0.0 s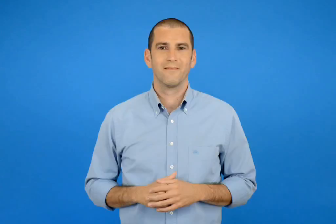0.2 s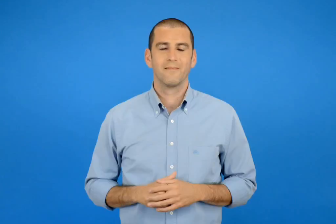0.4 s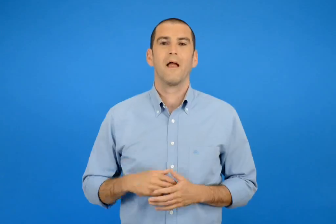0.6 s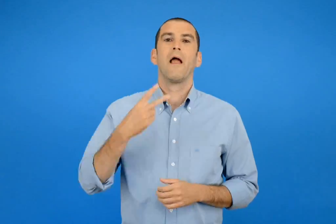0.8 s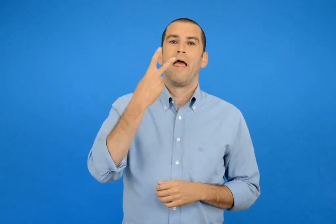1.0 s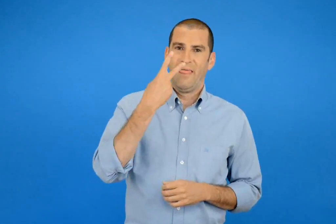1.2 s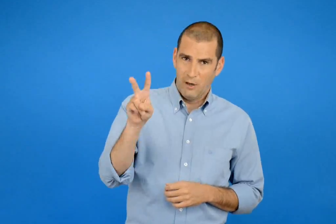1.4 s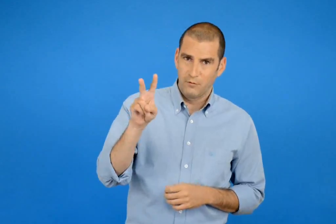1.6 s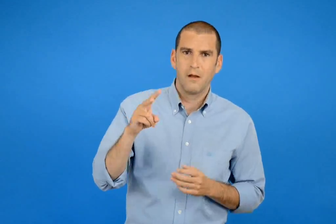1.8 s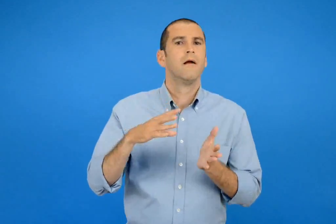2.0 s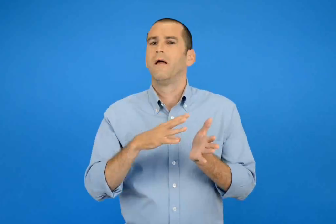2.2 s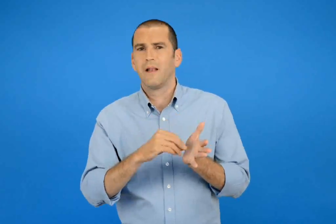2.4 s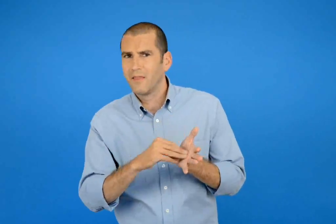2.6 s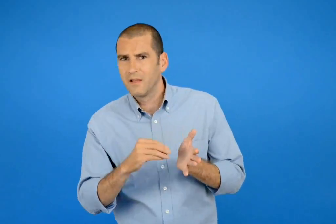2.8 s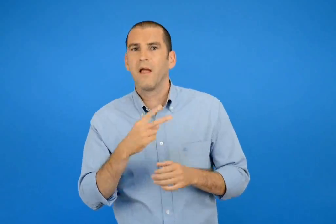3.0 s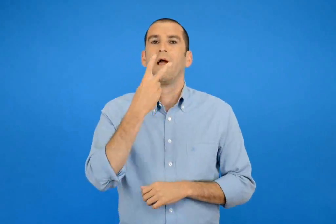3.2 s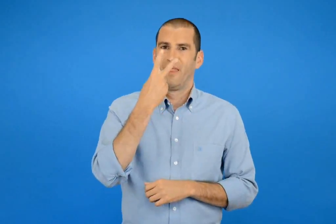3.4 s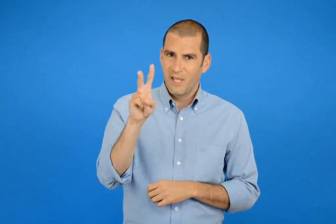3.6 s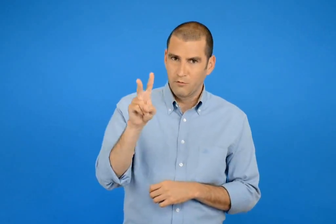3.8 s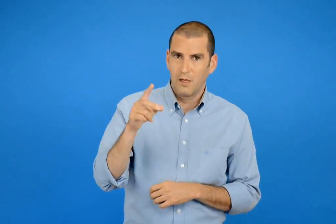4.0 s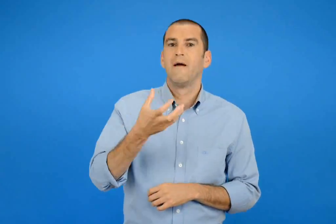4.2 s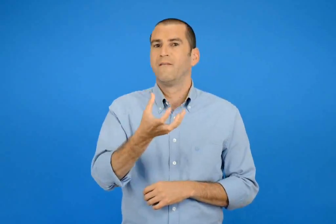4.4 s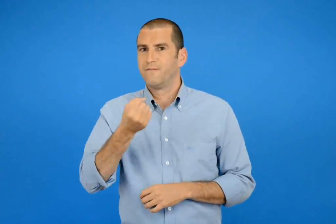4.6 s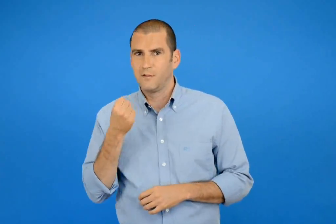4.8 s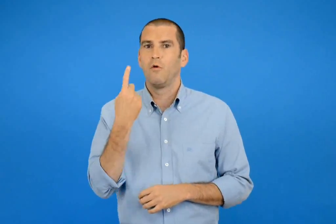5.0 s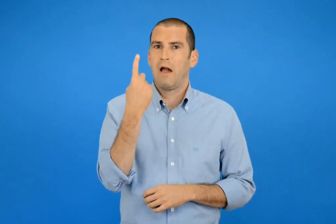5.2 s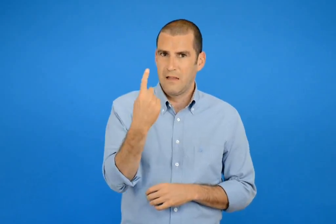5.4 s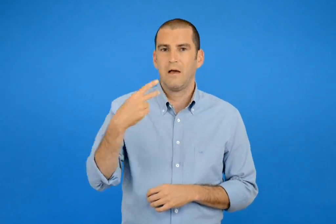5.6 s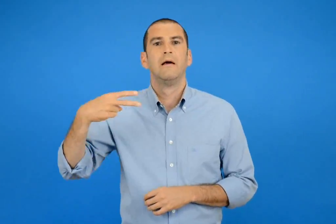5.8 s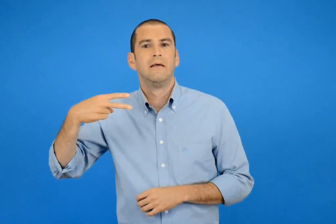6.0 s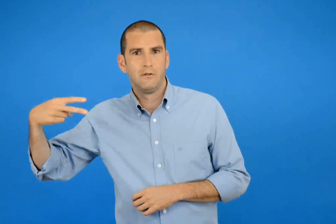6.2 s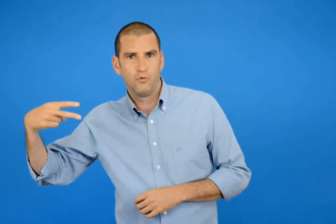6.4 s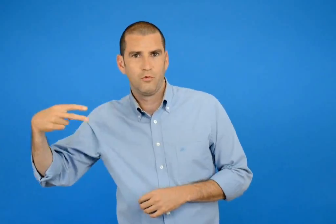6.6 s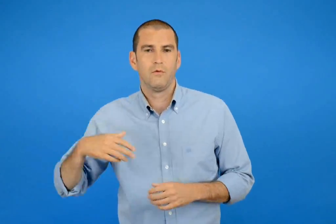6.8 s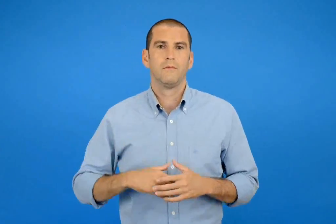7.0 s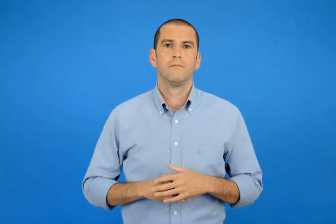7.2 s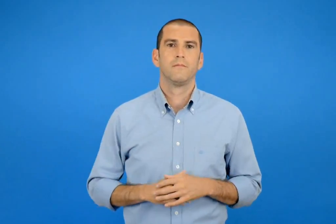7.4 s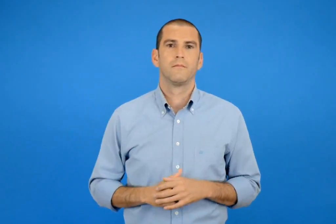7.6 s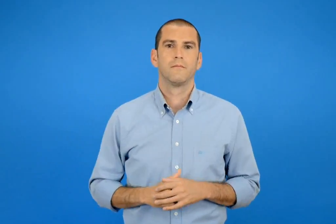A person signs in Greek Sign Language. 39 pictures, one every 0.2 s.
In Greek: 200 δηλαδή 200 – 1 =
